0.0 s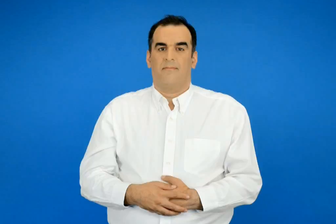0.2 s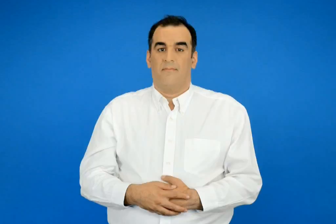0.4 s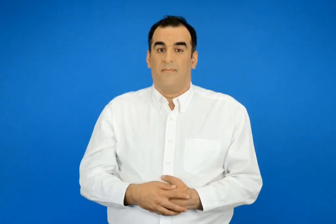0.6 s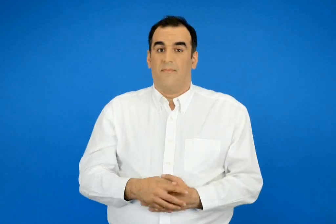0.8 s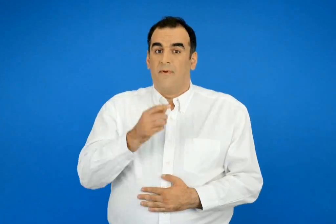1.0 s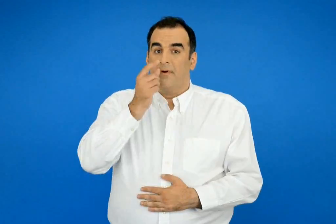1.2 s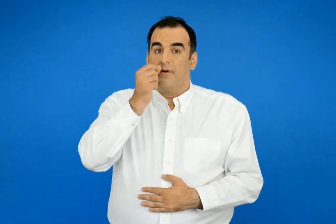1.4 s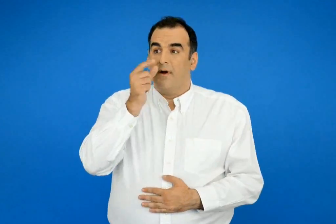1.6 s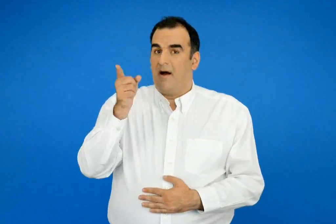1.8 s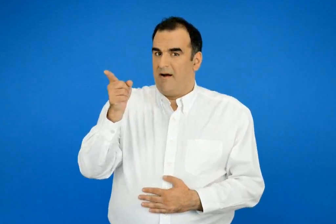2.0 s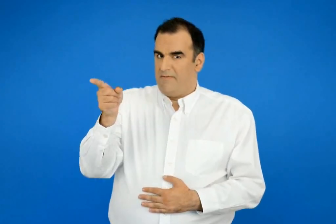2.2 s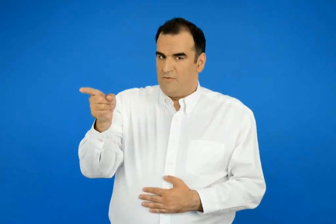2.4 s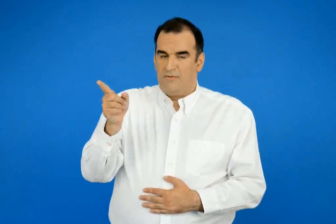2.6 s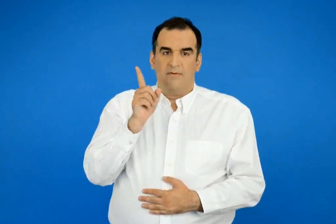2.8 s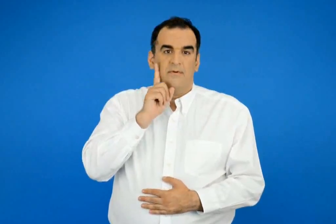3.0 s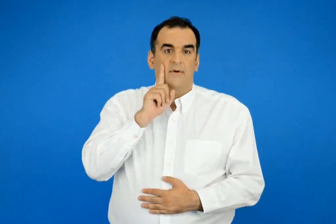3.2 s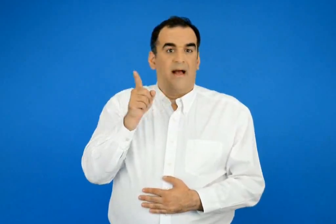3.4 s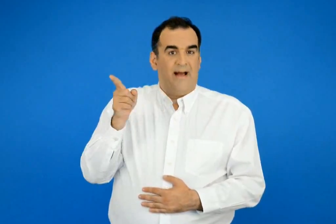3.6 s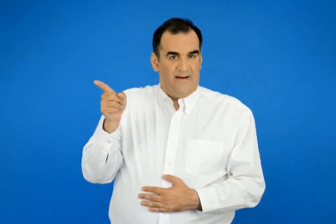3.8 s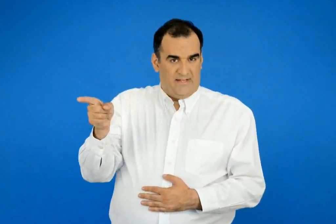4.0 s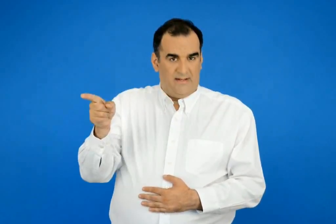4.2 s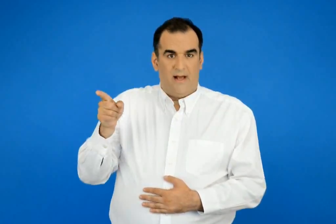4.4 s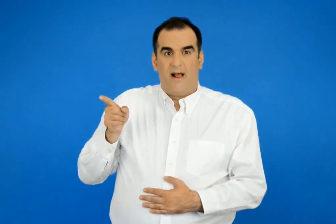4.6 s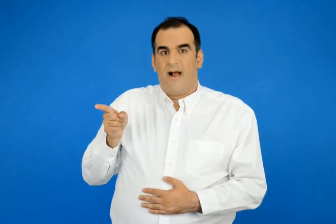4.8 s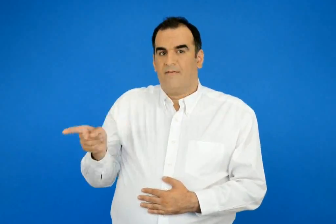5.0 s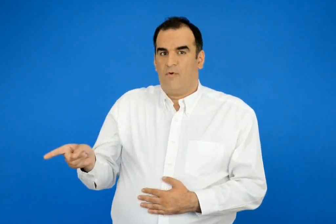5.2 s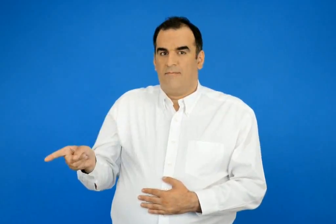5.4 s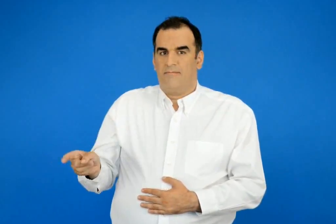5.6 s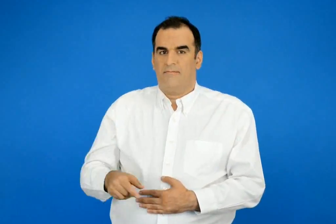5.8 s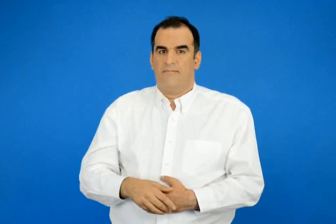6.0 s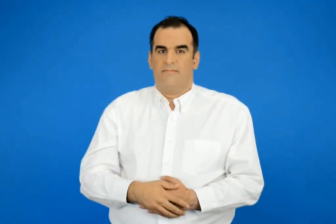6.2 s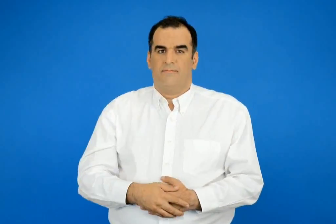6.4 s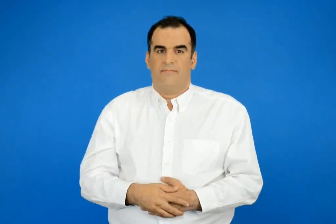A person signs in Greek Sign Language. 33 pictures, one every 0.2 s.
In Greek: αυτός αυτή αυτό
